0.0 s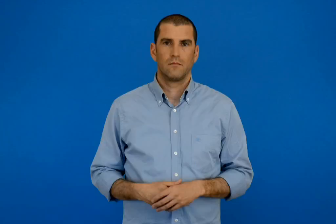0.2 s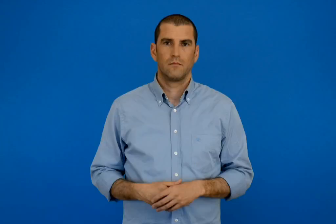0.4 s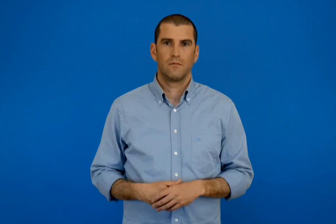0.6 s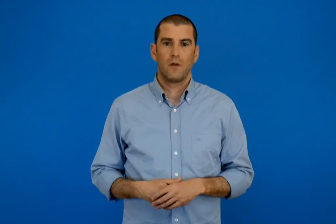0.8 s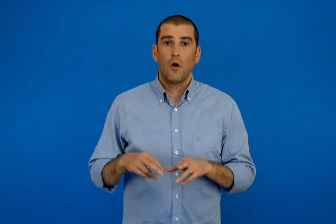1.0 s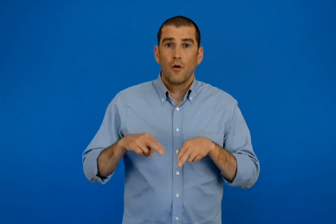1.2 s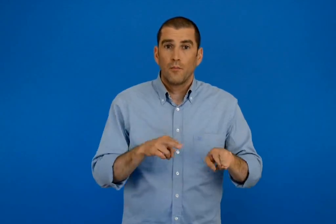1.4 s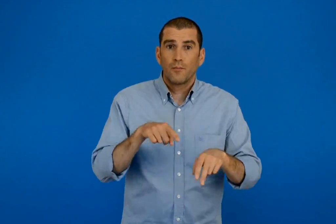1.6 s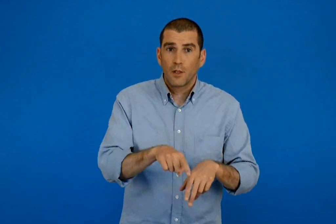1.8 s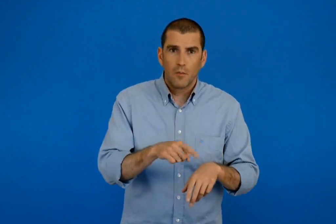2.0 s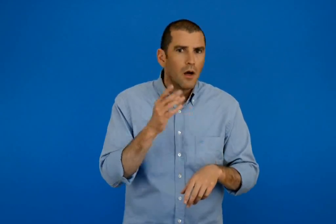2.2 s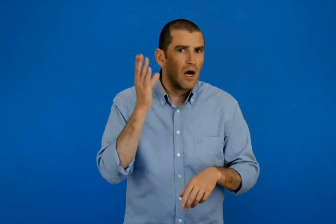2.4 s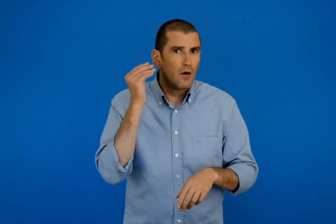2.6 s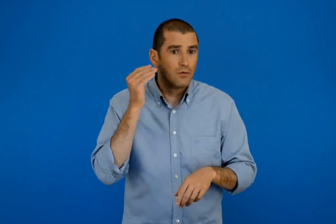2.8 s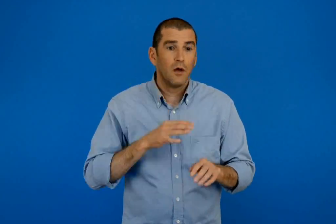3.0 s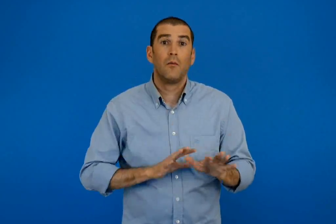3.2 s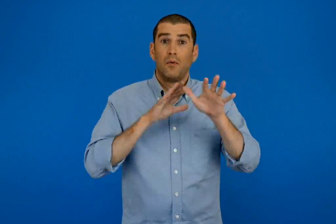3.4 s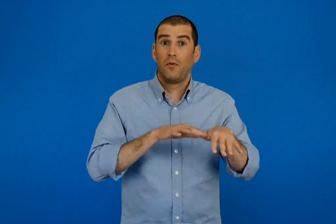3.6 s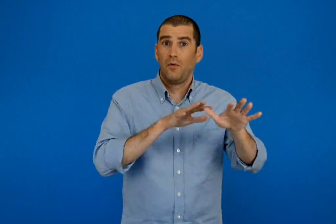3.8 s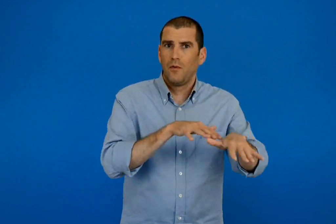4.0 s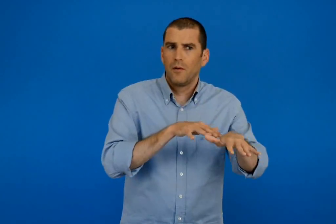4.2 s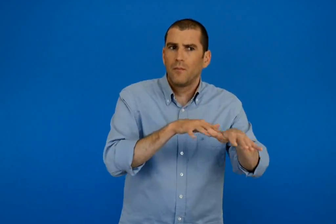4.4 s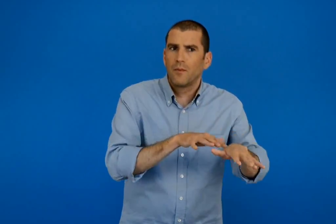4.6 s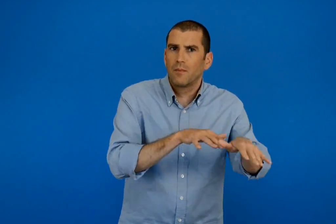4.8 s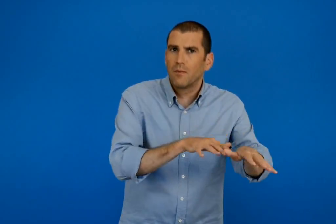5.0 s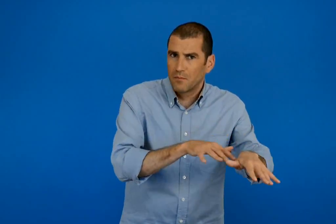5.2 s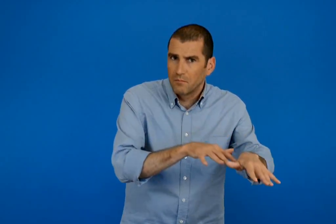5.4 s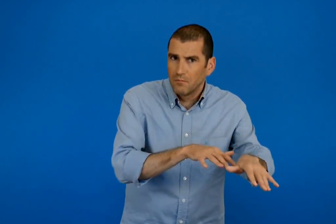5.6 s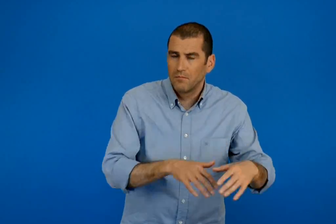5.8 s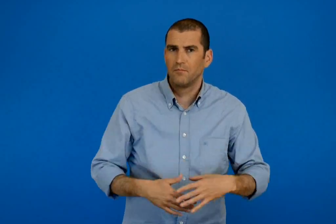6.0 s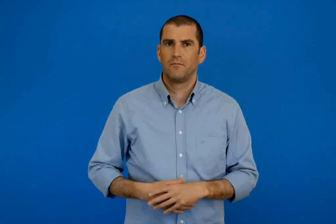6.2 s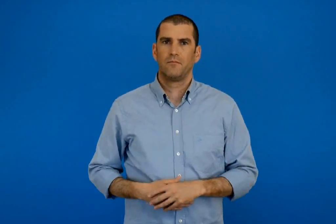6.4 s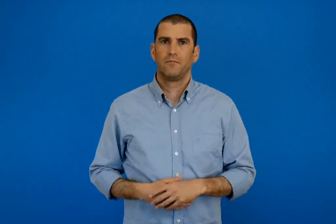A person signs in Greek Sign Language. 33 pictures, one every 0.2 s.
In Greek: ακούς τον ποταμό που τραγουδάει και μουρμουρίζει ;
